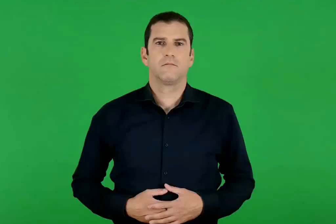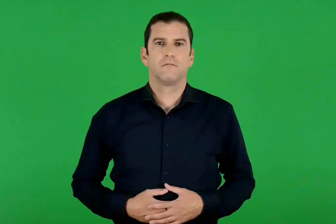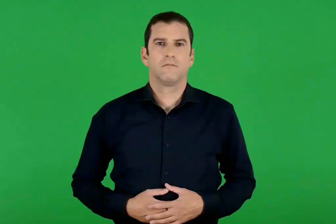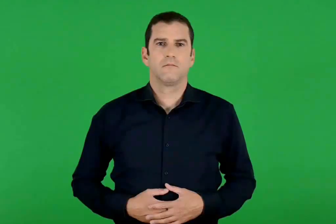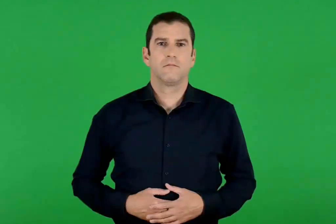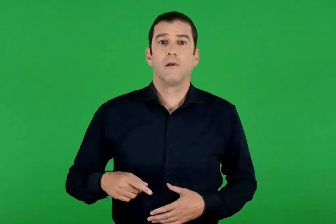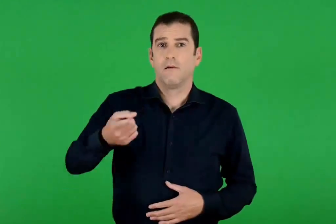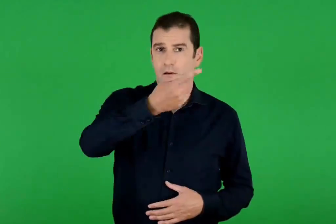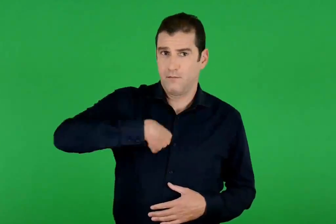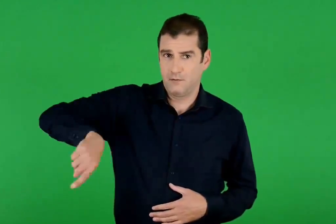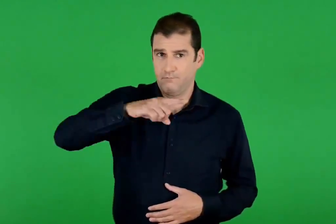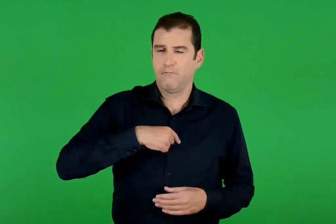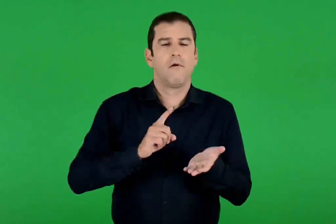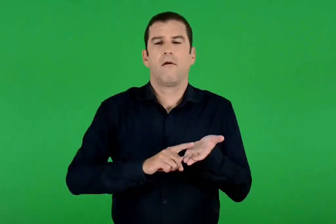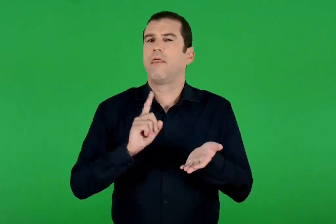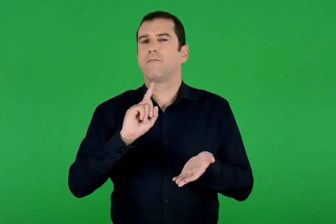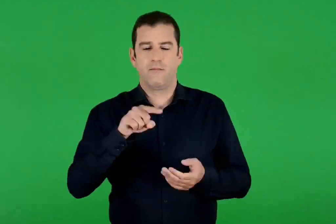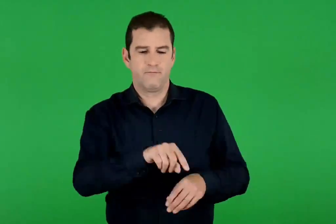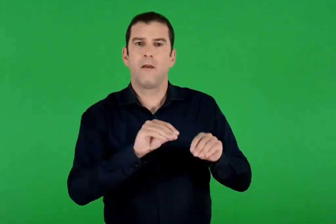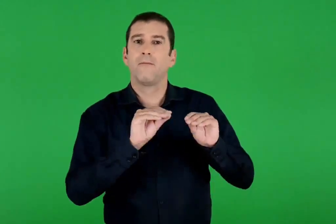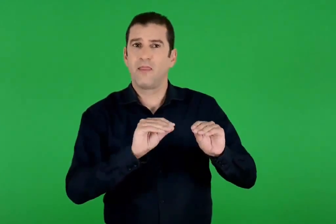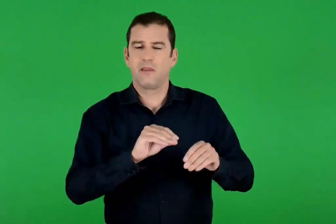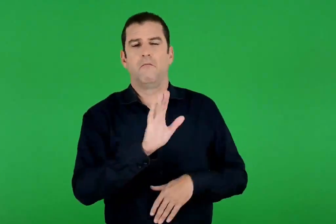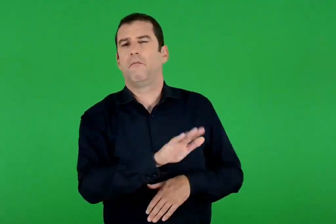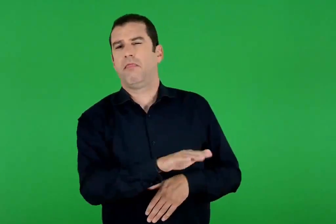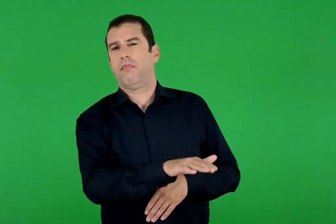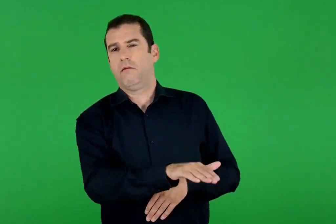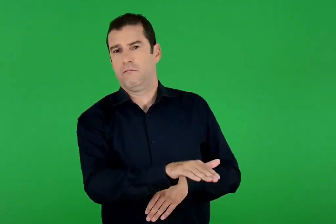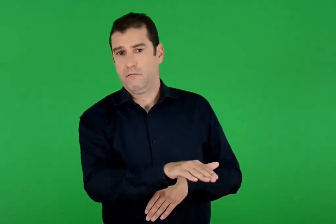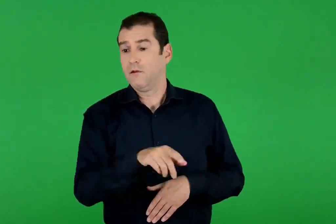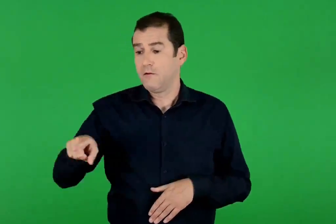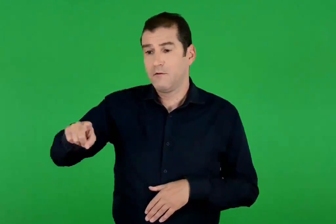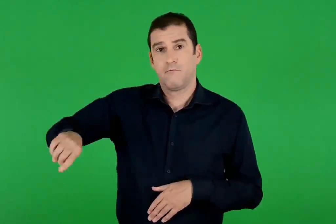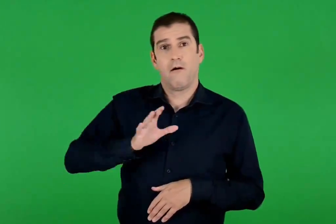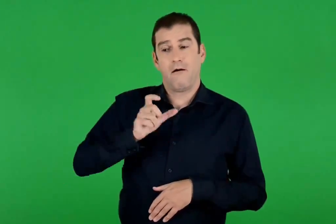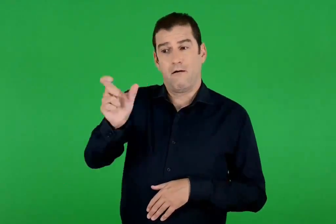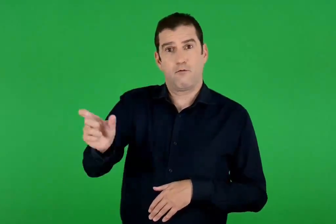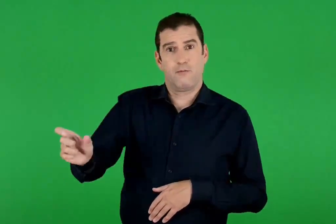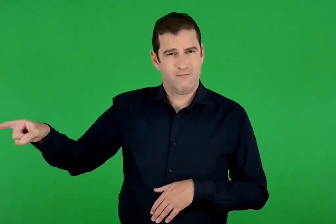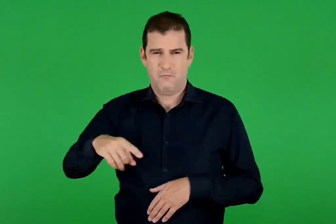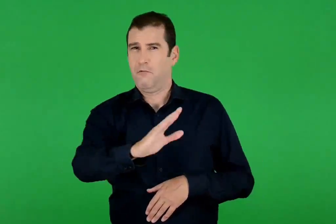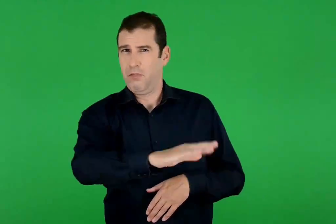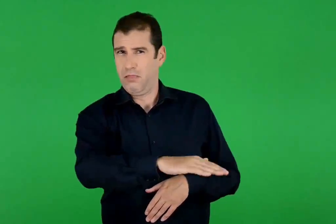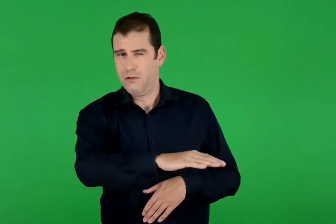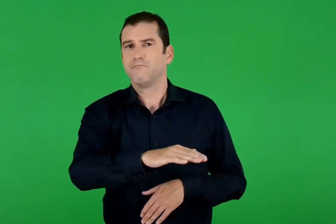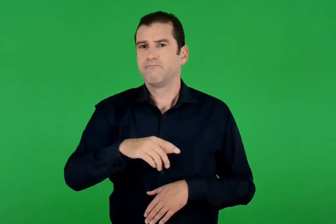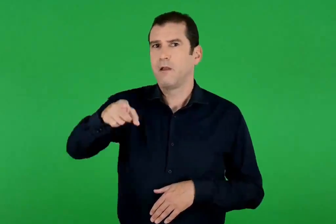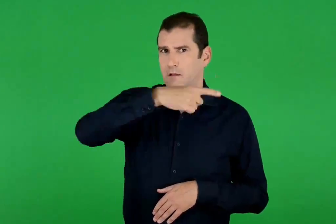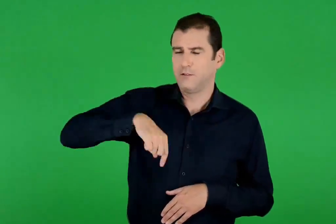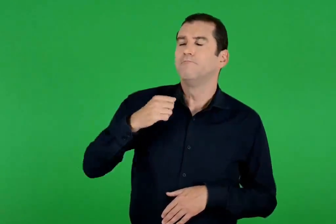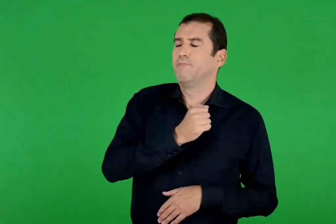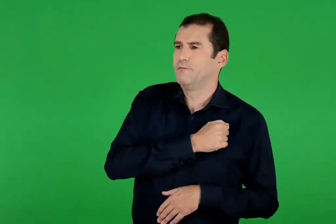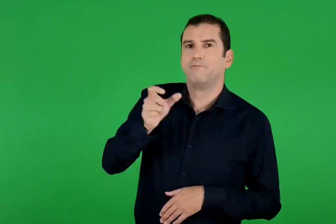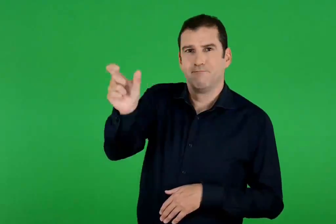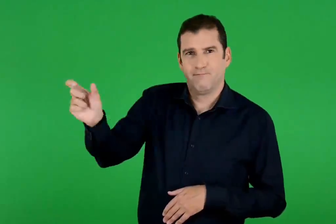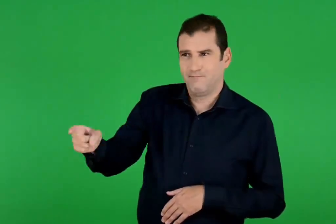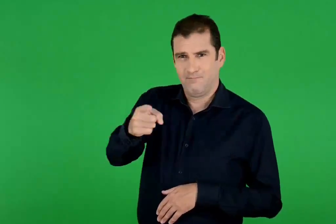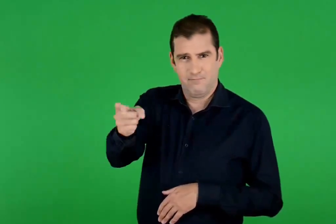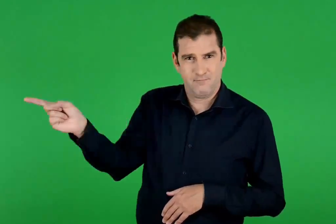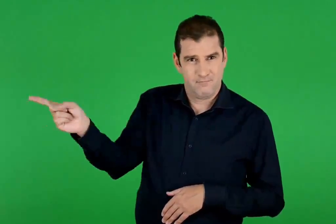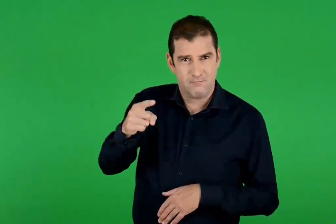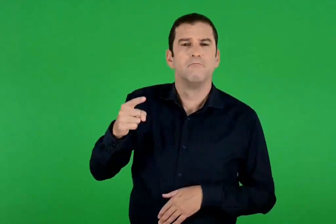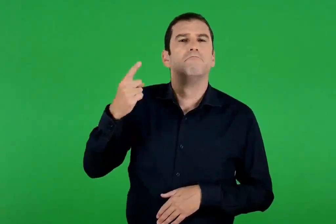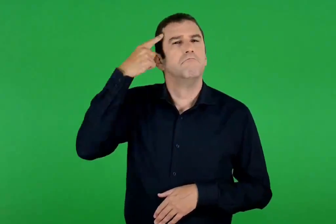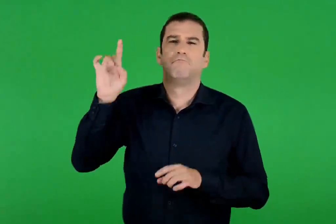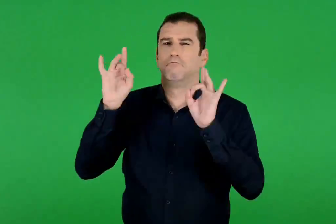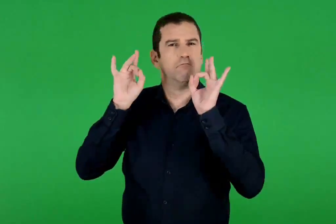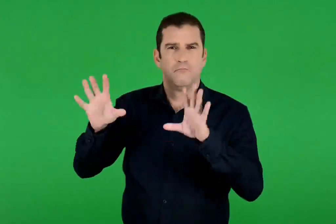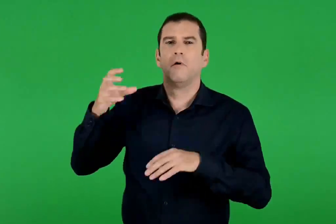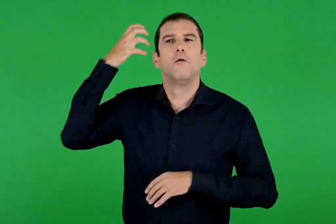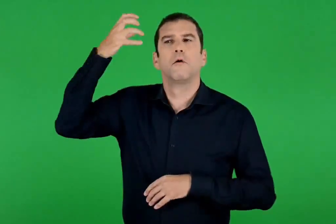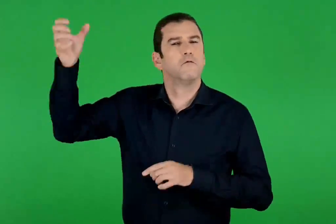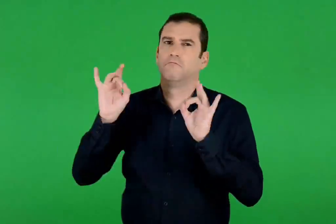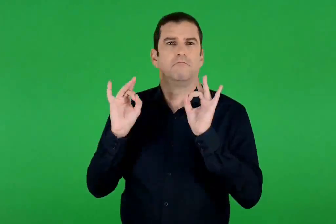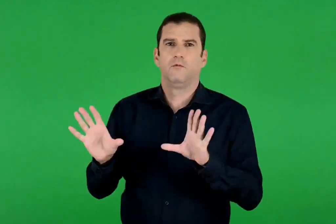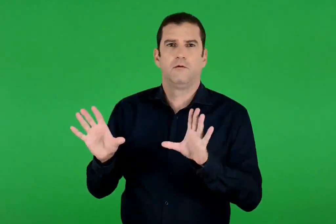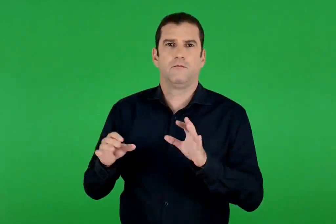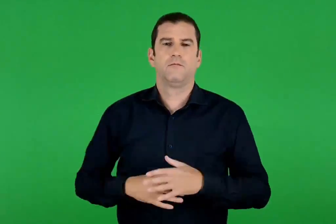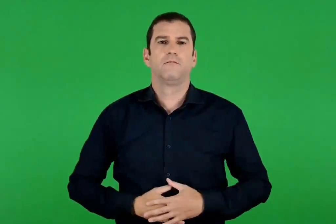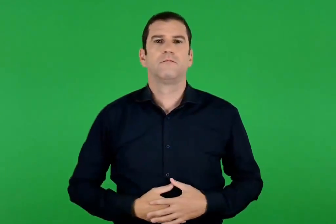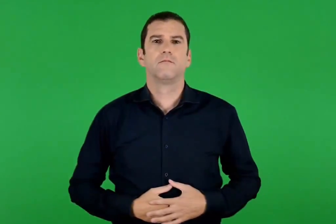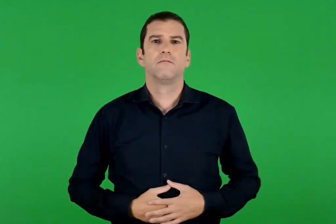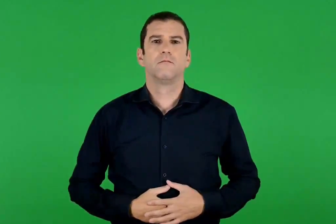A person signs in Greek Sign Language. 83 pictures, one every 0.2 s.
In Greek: δεν πρέπει να περιφρονούμε την παιδεία , αλλά πρέπει να θεωρούμε αμαθείς και αμόρφωτους εκείνους που έχουν αυτή την αντίληψη
